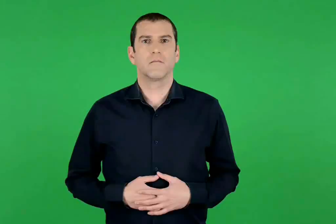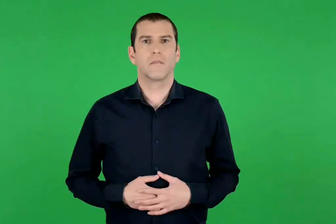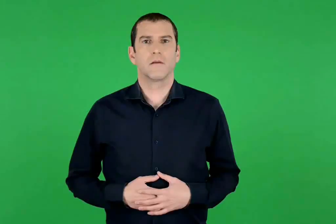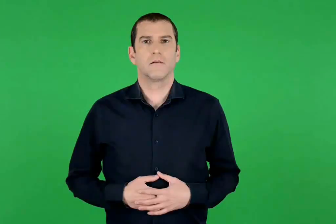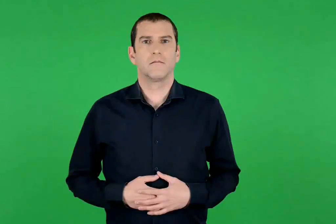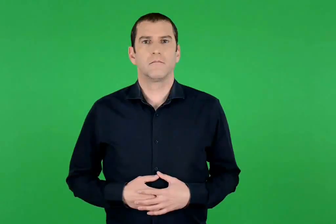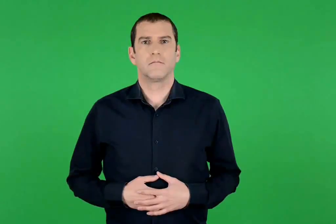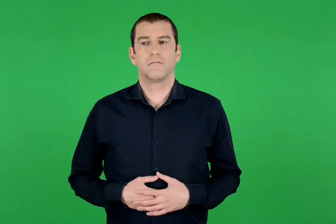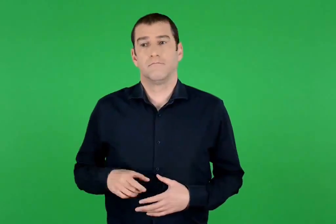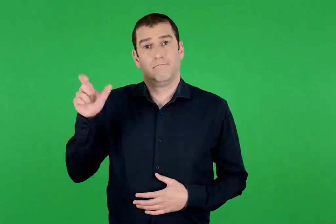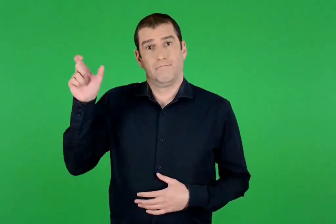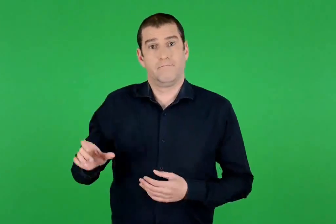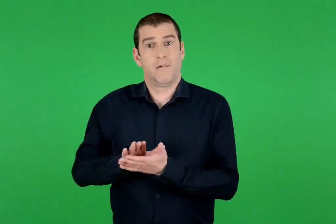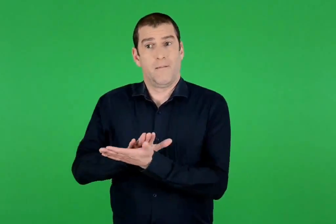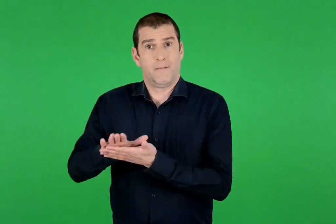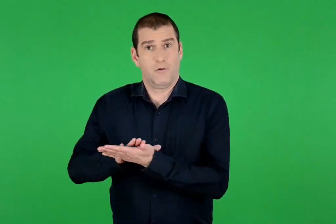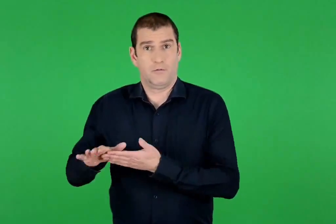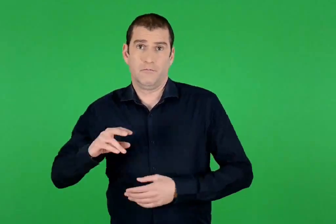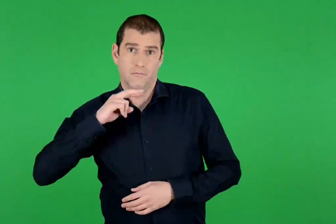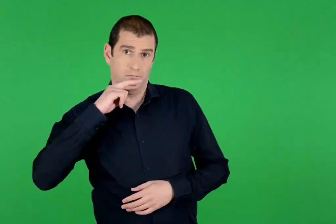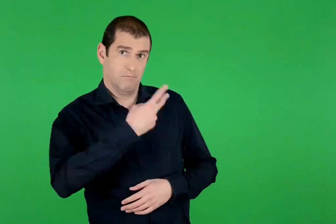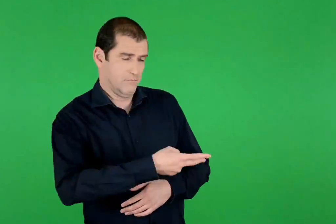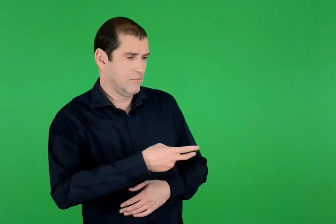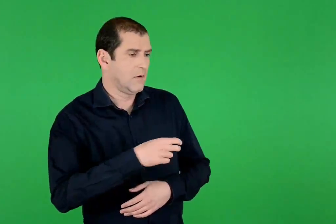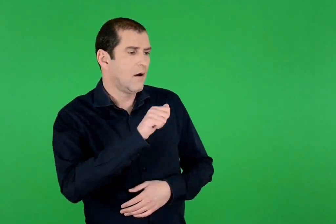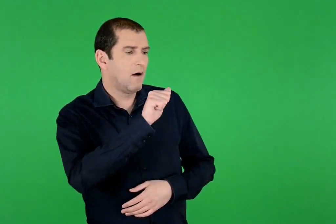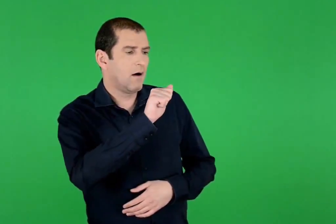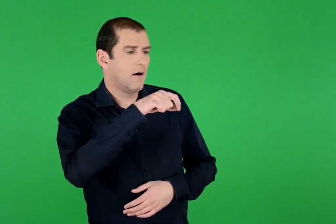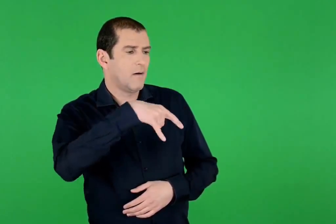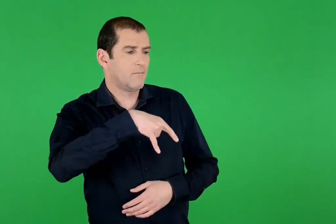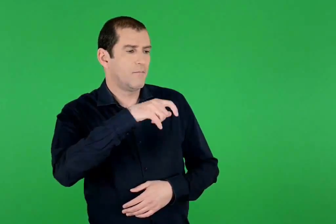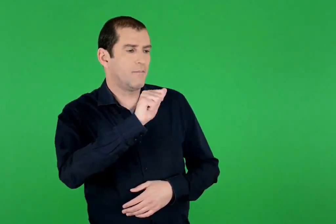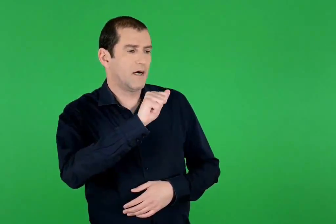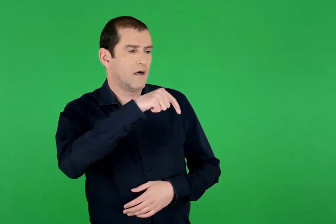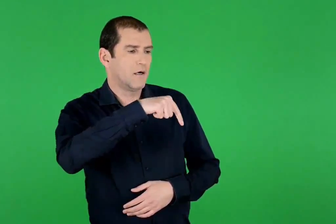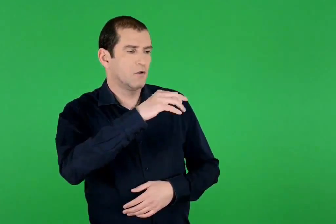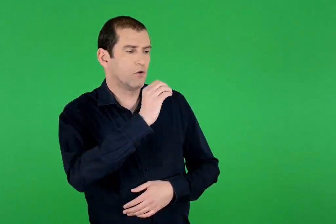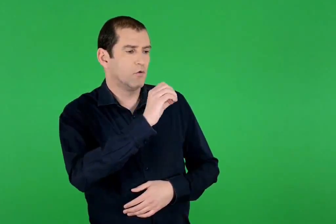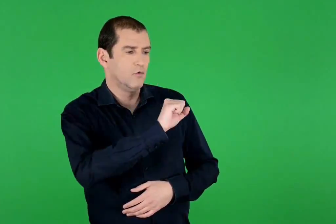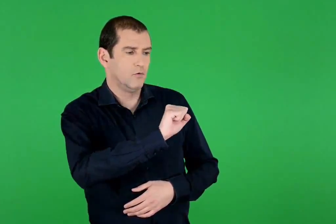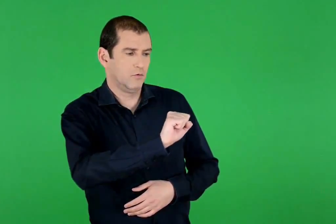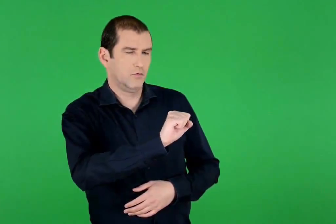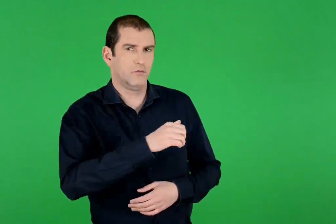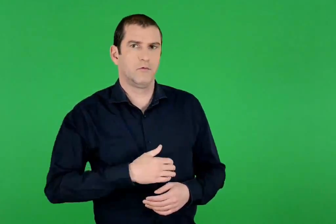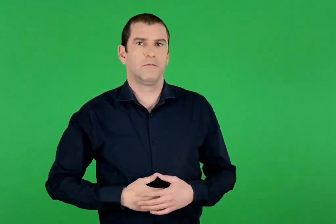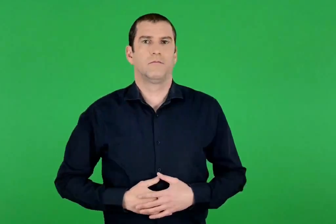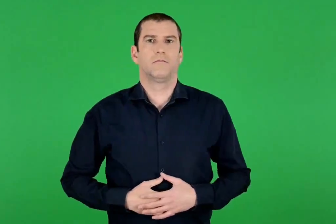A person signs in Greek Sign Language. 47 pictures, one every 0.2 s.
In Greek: απατός , του λέει ο μυλωνάς με λένε
